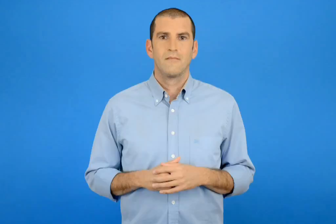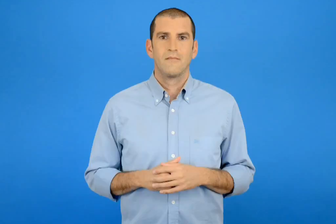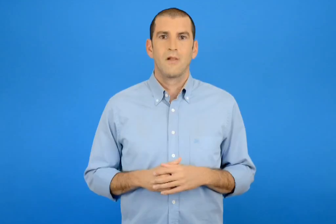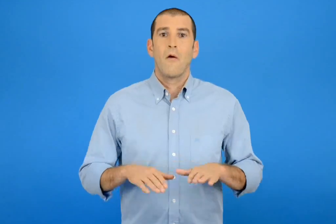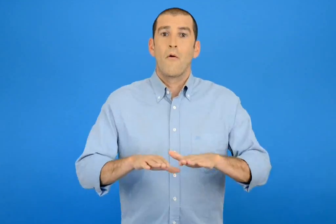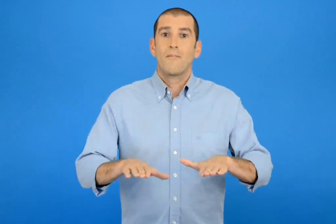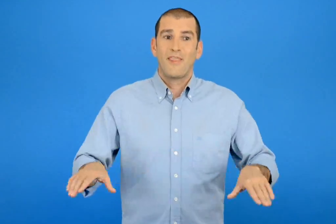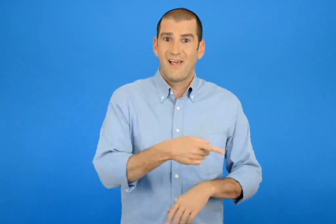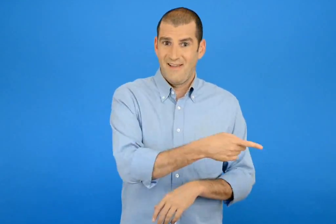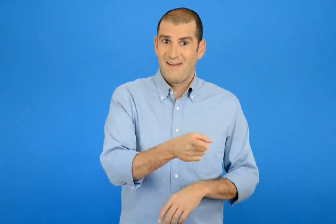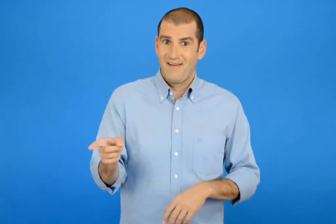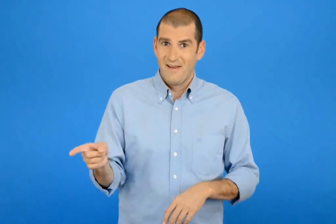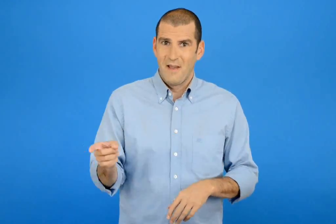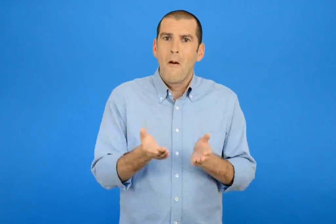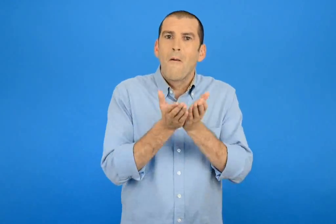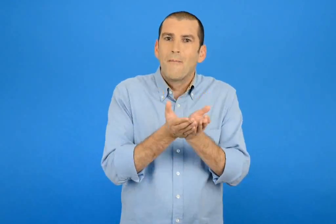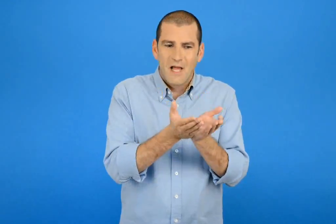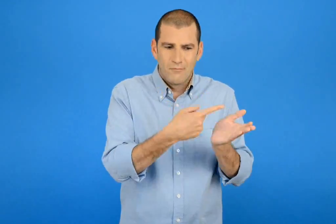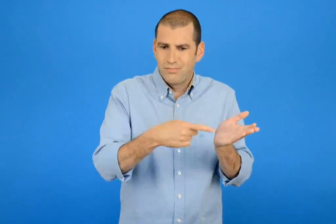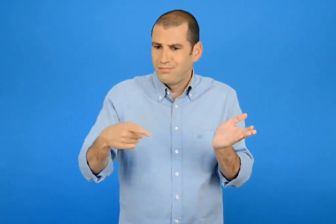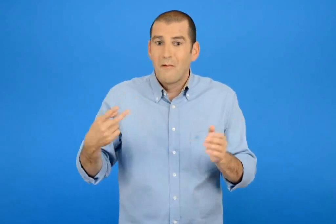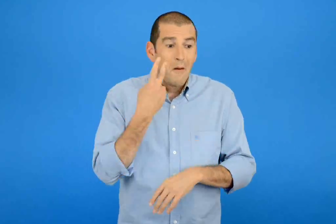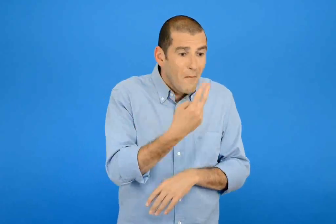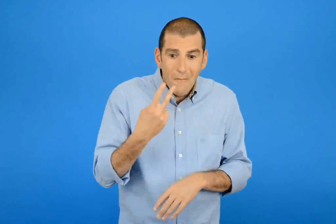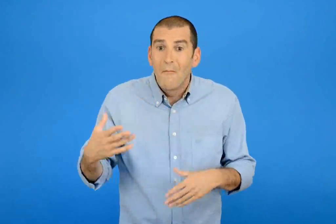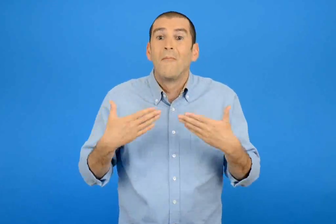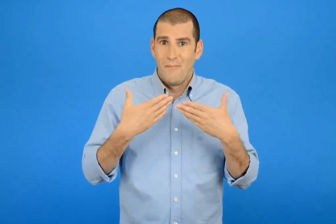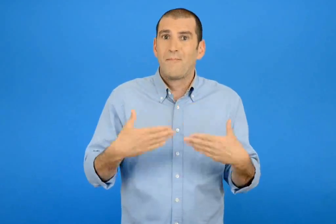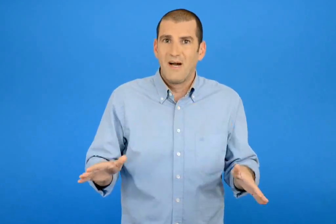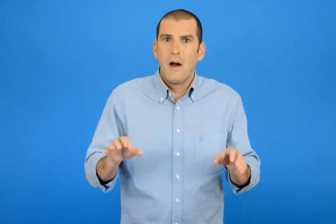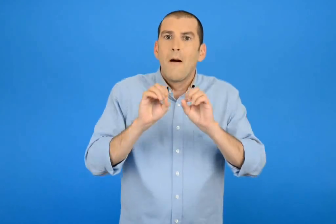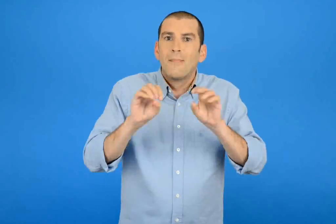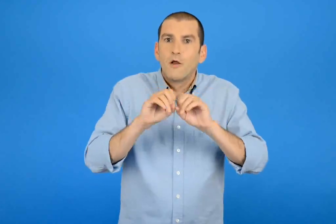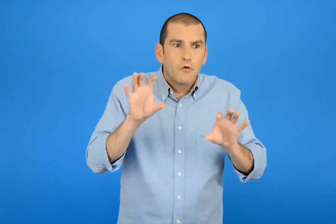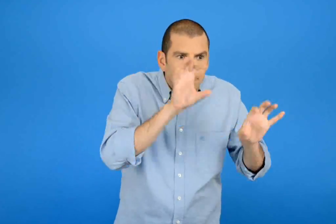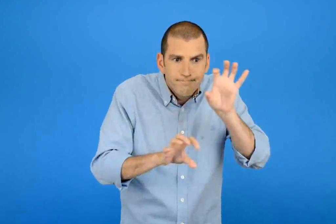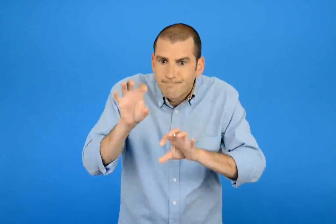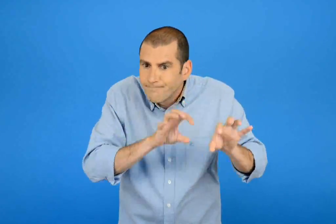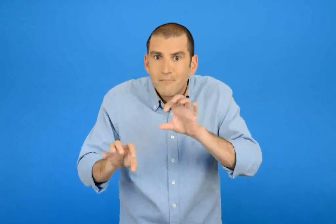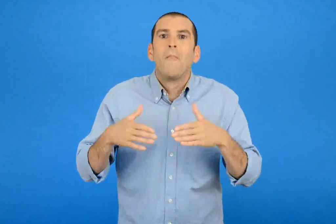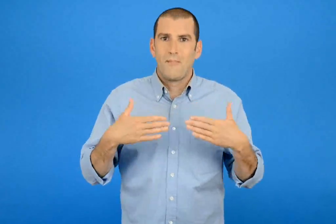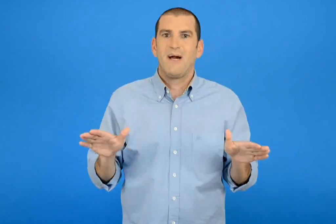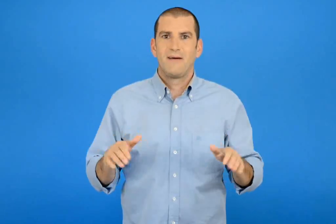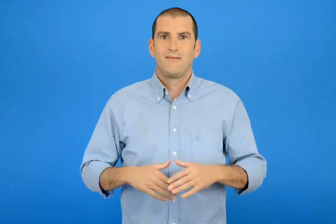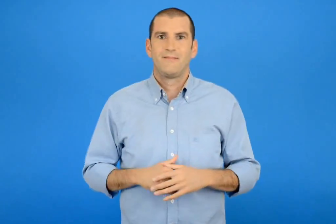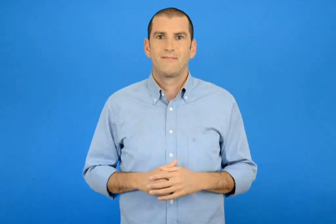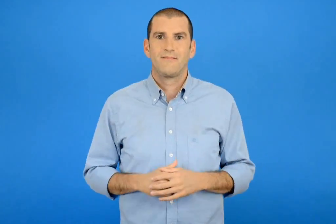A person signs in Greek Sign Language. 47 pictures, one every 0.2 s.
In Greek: τα παιδιά έψαξαν πληροφορίες για τα πλοία που είδαν
